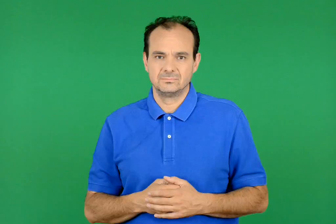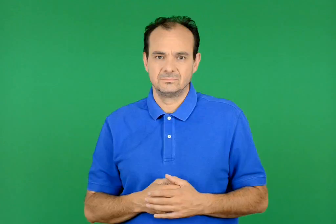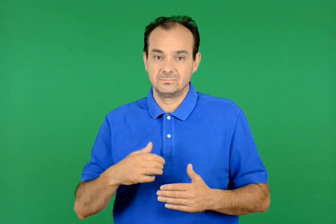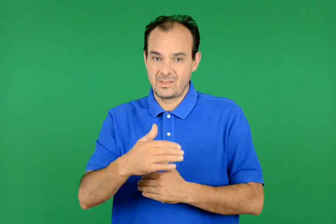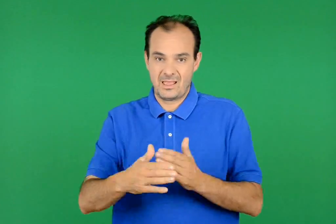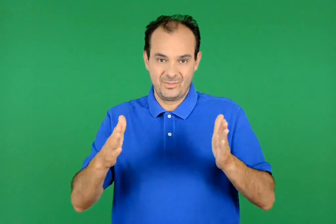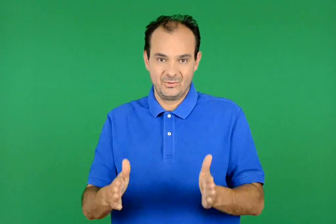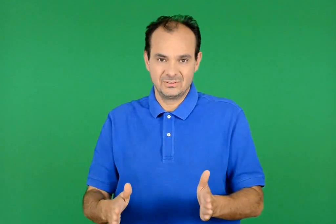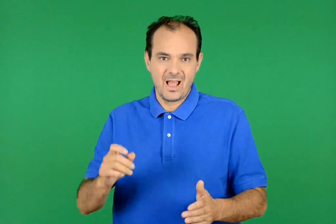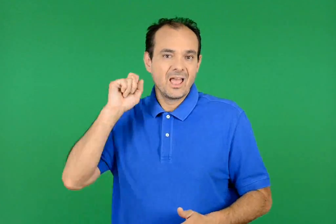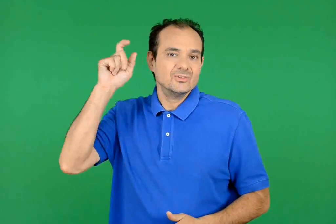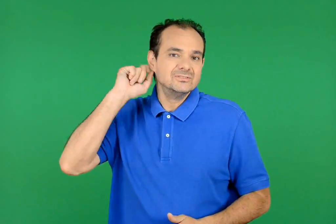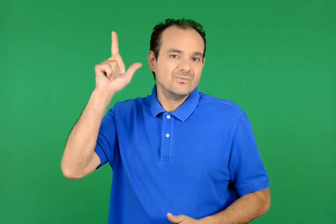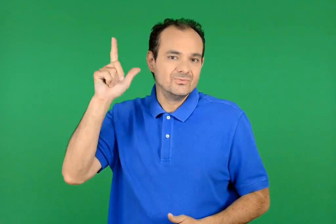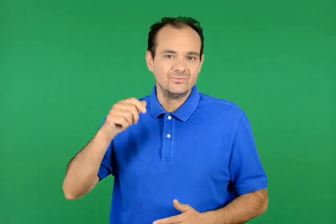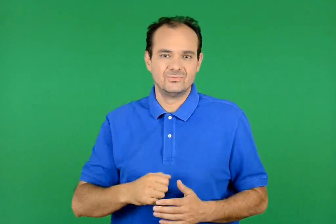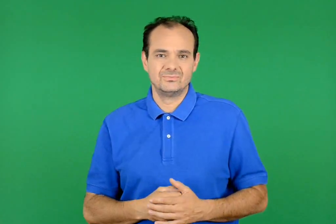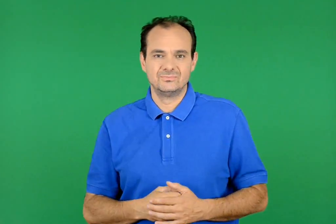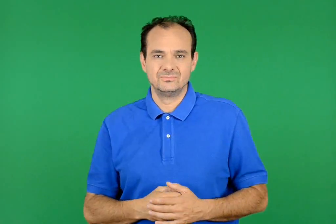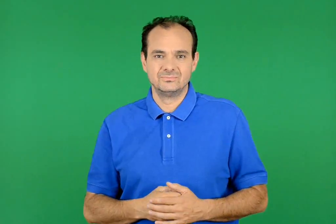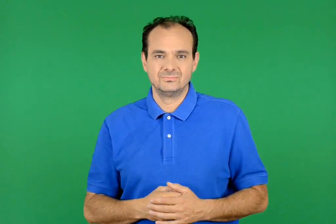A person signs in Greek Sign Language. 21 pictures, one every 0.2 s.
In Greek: αίθουσα εκδηλώσεων
